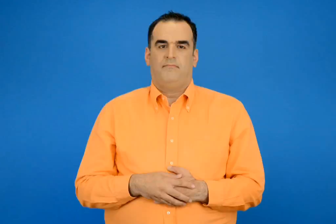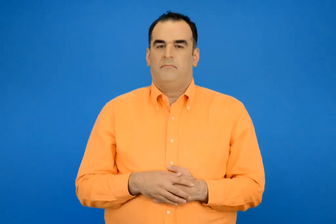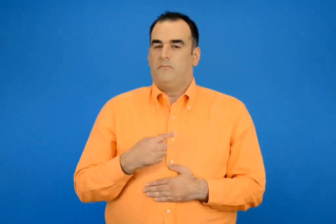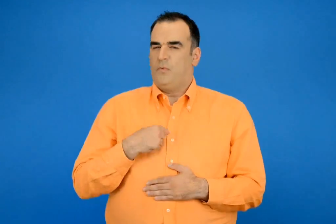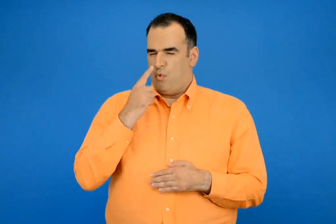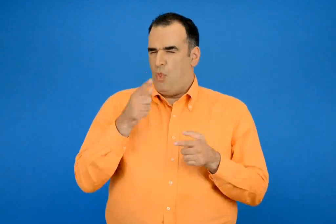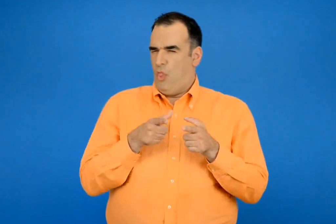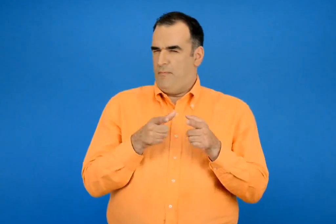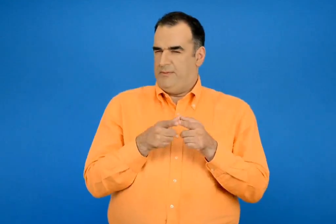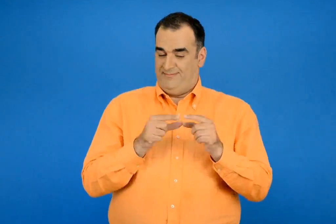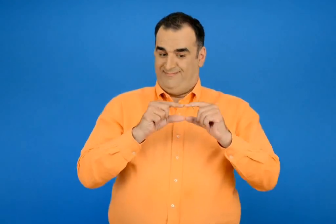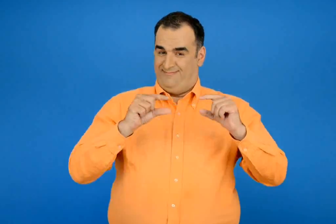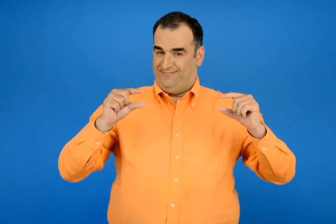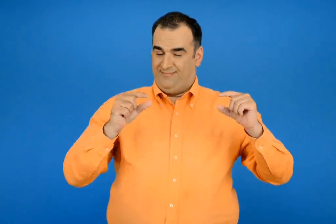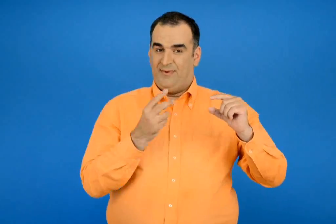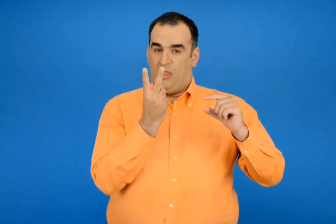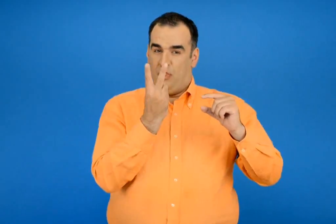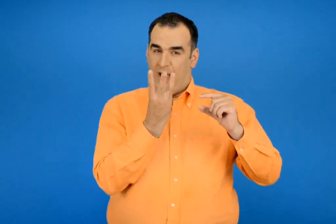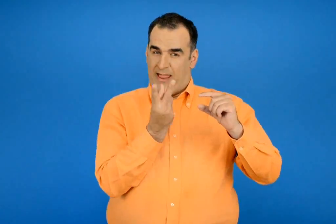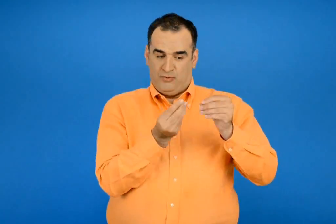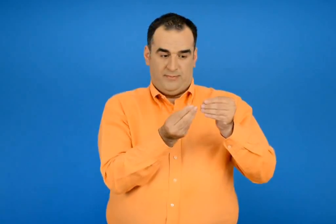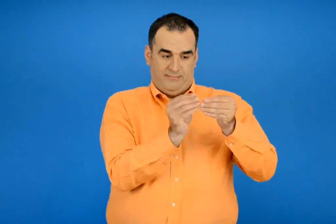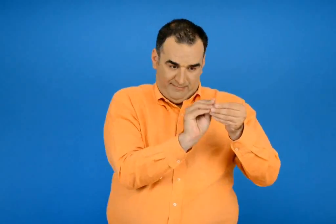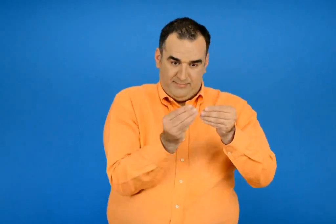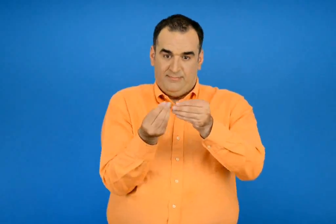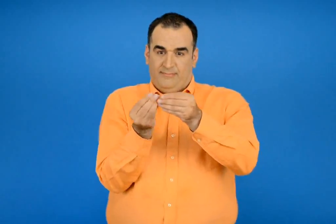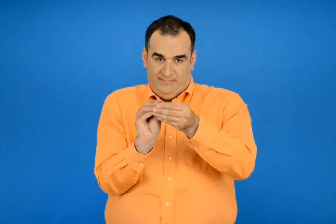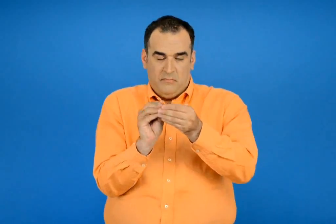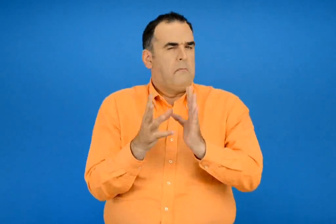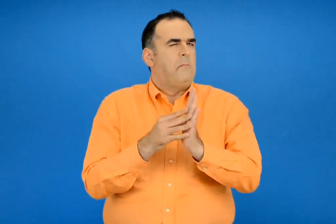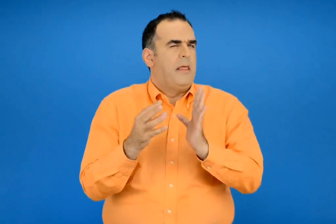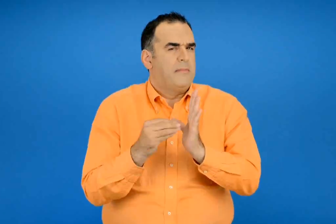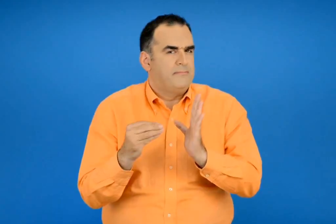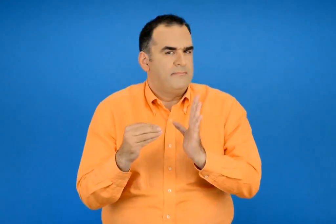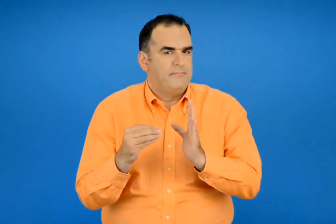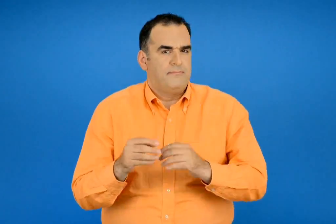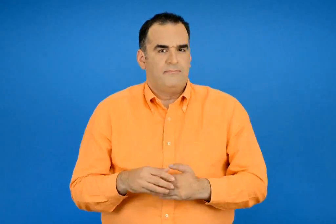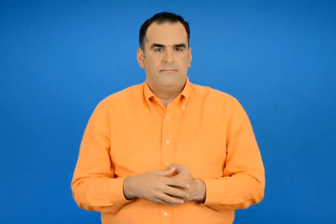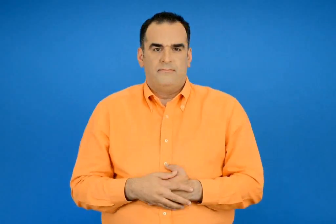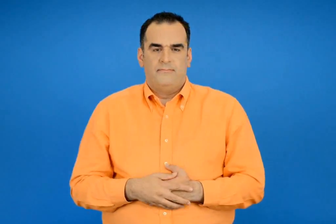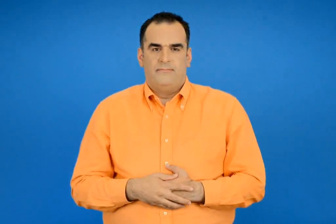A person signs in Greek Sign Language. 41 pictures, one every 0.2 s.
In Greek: δοκιμάζω να τσακίσω την ταινία μου σε δύο αριθμούς παράδειγμα
